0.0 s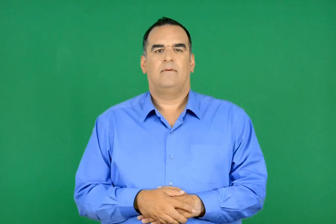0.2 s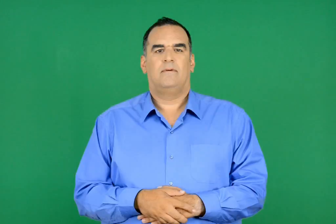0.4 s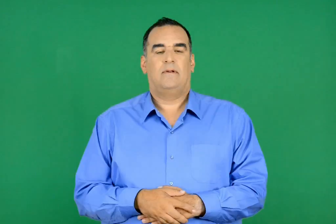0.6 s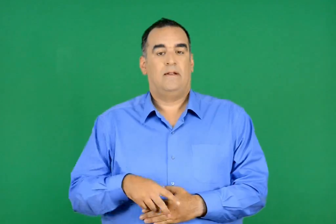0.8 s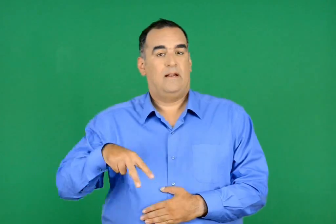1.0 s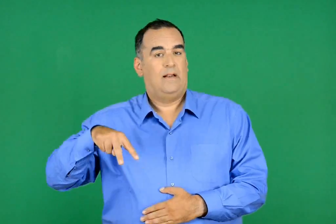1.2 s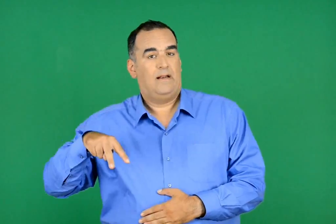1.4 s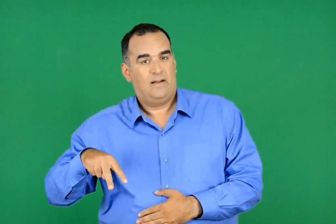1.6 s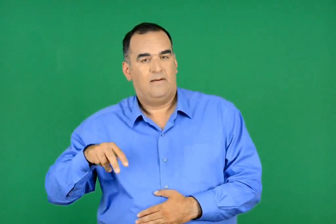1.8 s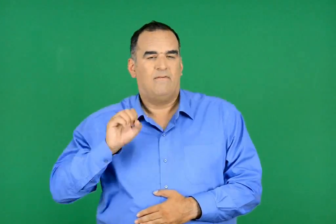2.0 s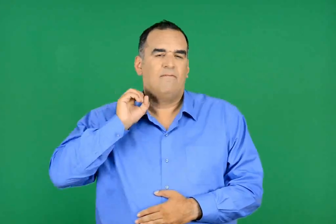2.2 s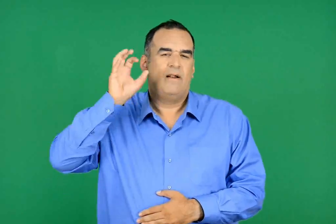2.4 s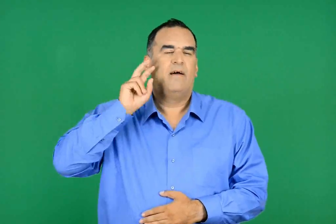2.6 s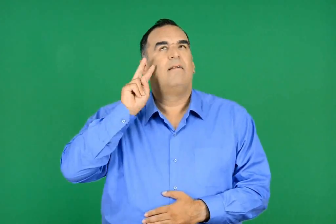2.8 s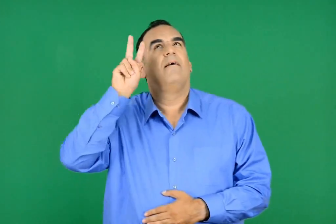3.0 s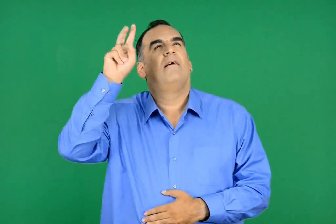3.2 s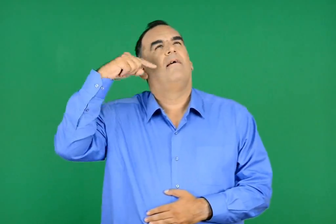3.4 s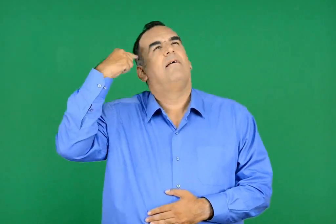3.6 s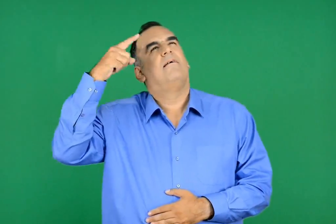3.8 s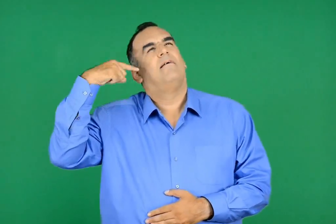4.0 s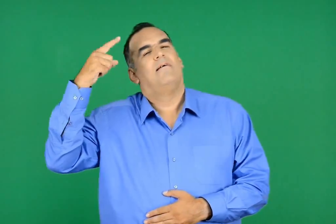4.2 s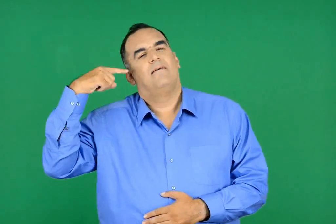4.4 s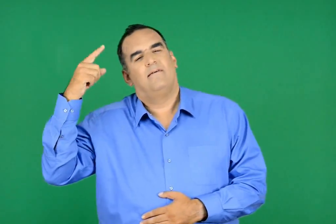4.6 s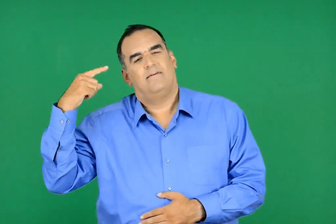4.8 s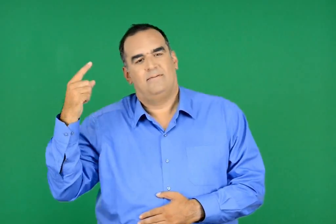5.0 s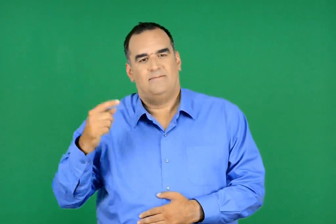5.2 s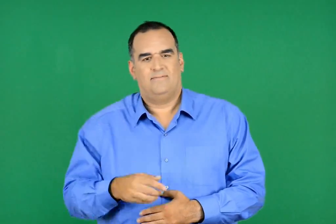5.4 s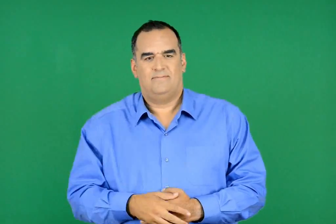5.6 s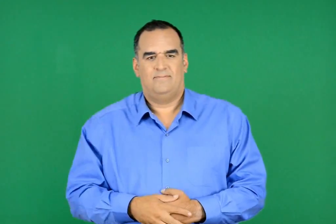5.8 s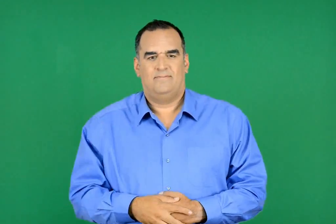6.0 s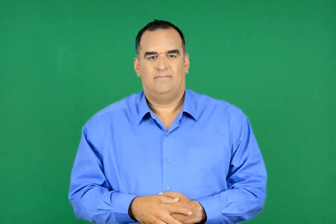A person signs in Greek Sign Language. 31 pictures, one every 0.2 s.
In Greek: η λίλη ονειρεύτηκε τις φάλαινες
